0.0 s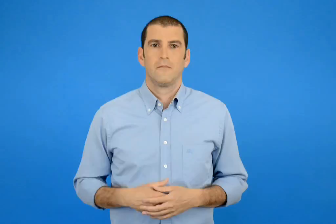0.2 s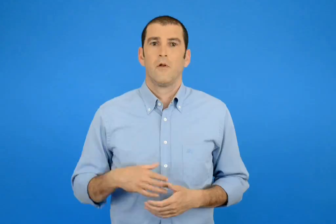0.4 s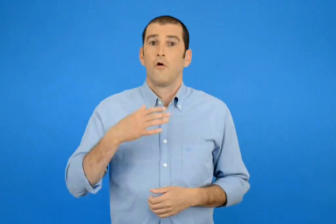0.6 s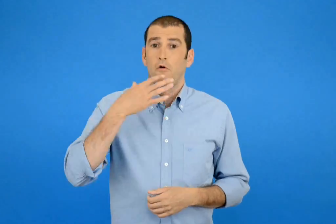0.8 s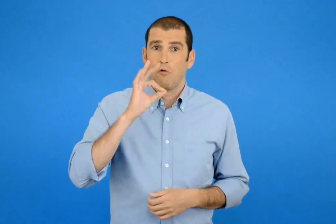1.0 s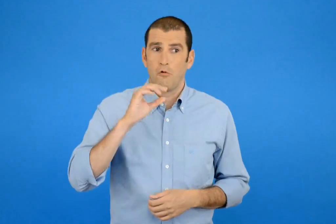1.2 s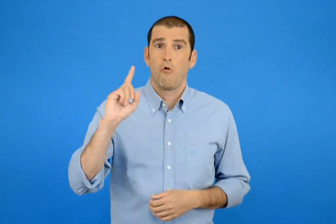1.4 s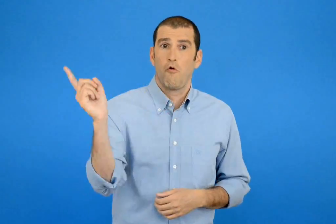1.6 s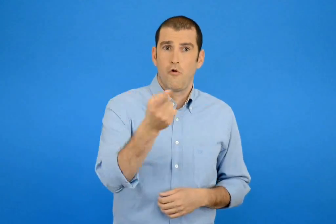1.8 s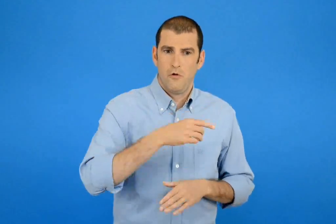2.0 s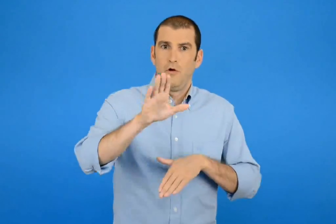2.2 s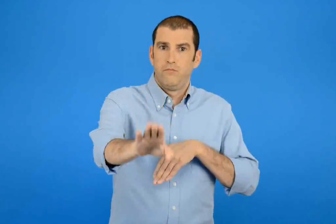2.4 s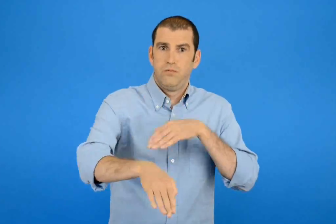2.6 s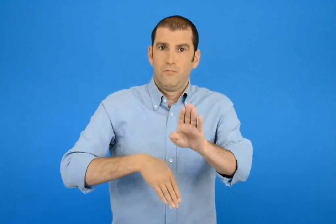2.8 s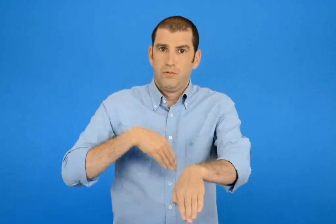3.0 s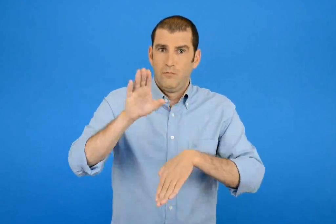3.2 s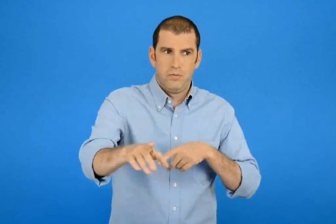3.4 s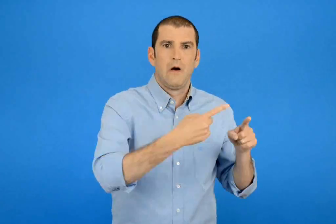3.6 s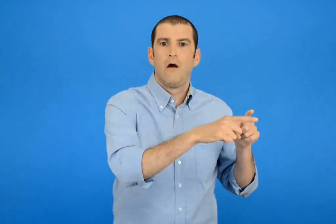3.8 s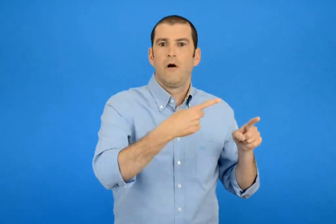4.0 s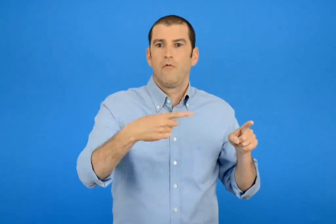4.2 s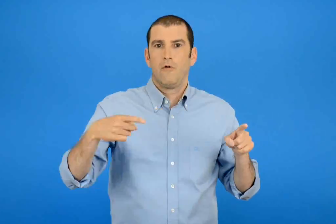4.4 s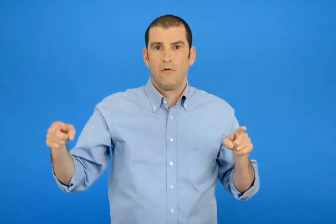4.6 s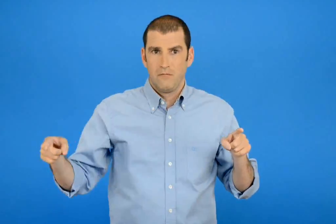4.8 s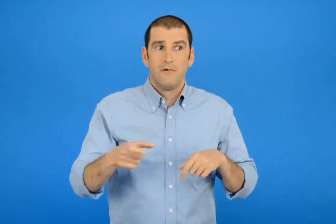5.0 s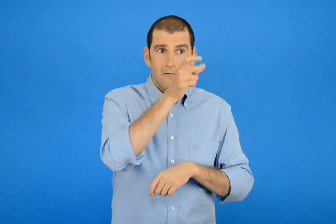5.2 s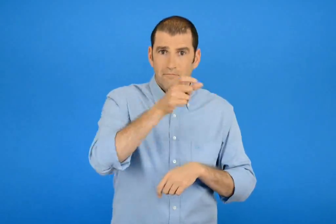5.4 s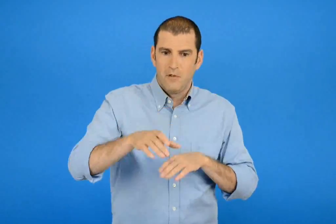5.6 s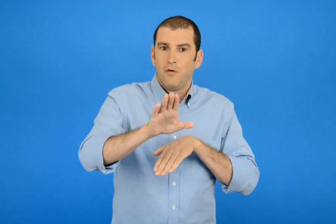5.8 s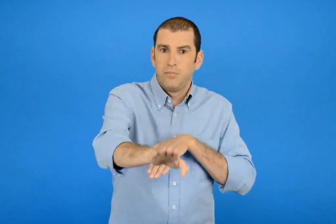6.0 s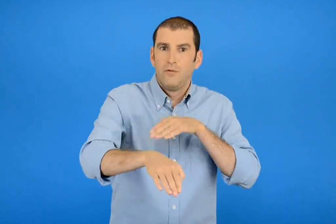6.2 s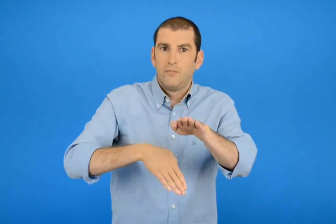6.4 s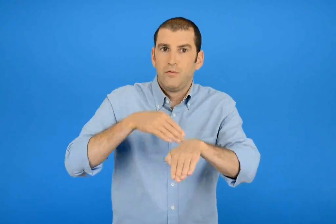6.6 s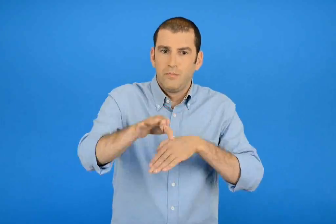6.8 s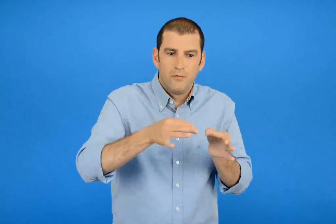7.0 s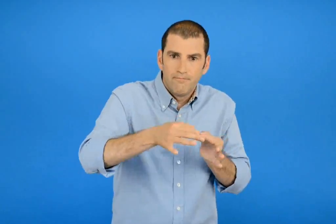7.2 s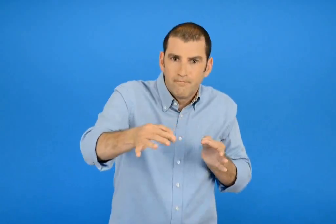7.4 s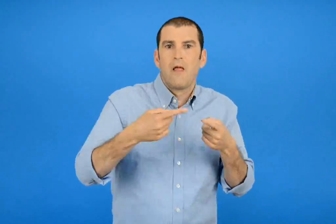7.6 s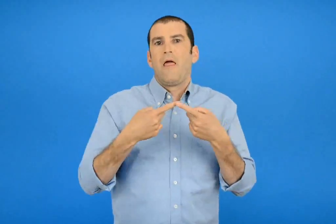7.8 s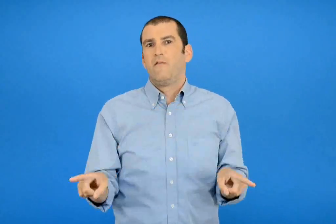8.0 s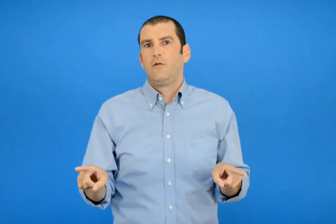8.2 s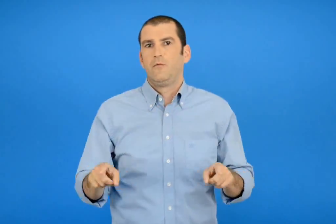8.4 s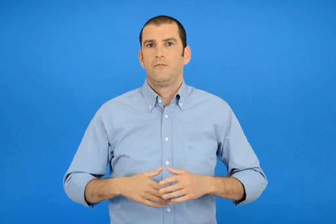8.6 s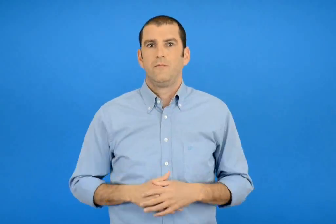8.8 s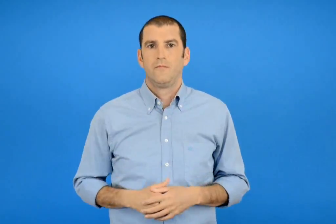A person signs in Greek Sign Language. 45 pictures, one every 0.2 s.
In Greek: επειδή μέτρησαν με διαφορετικό βήμα δηλαδή με διαφορετική μονάδα μέτρησης
